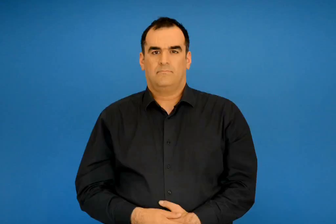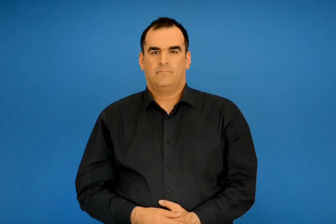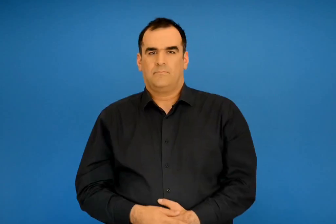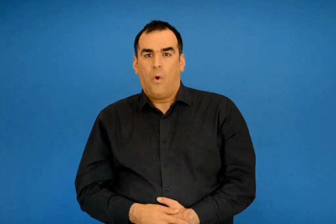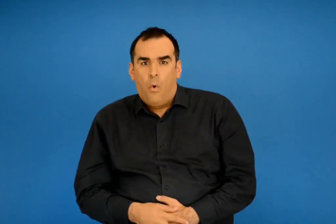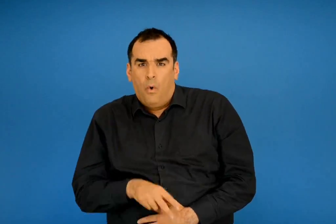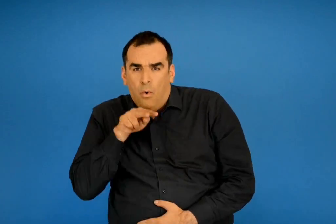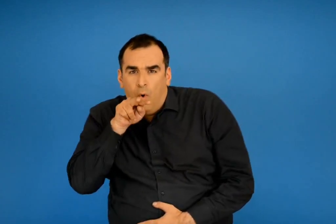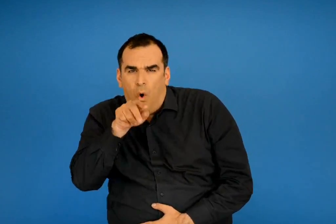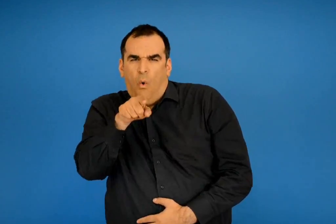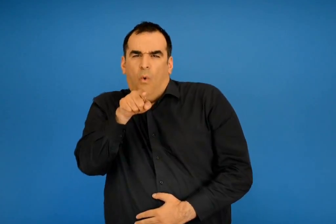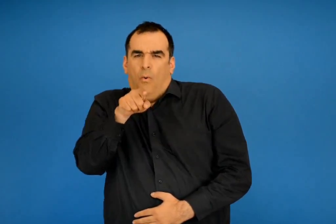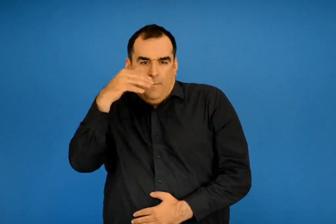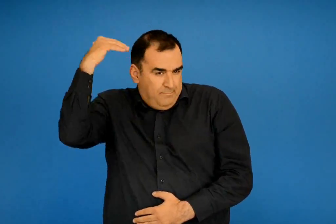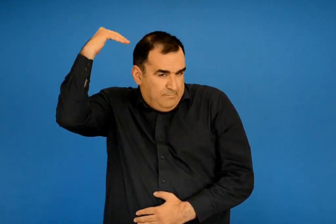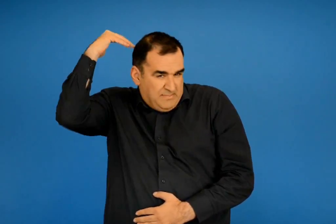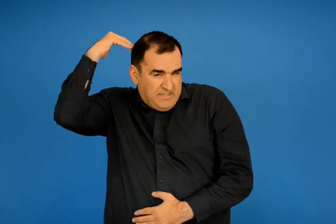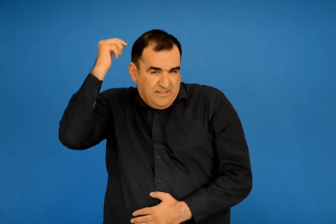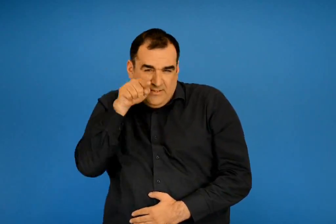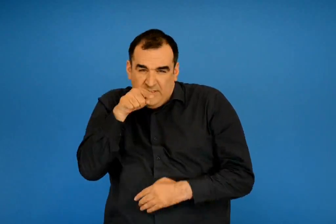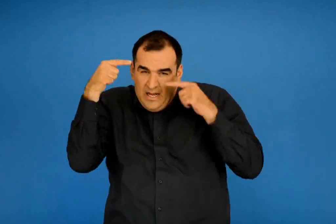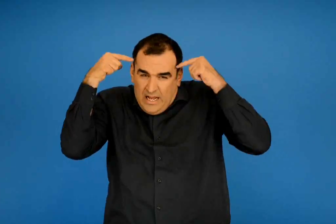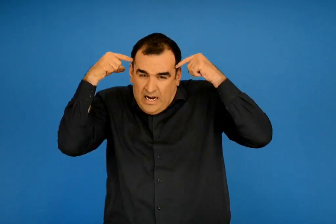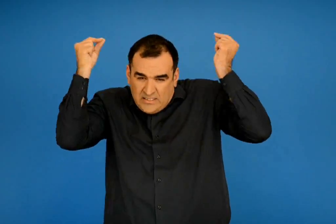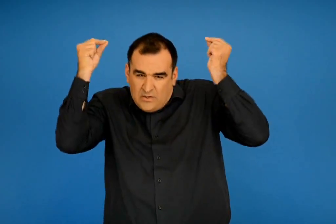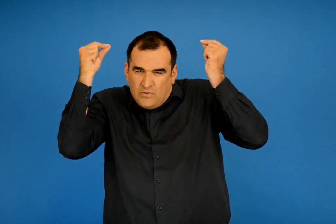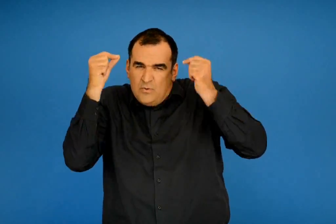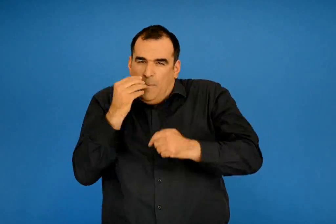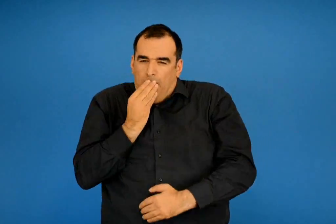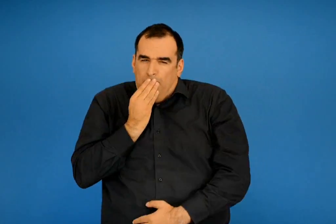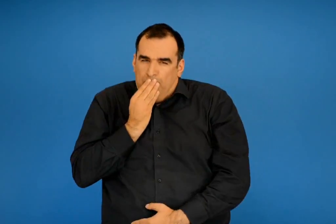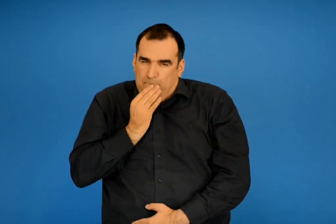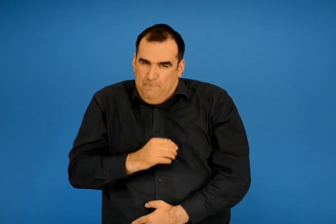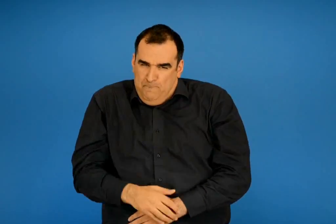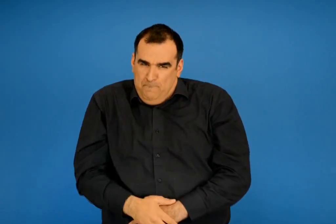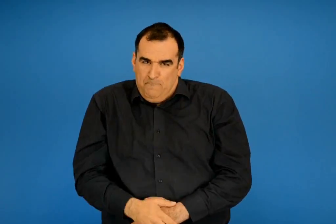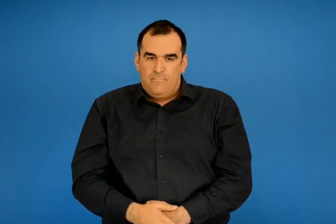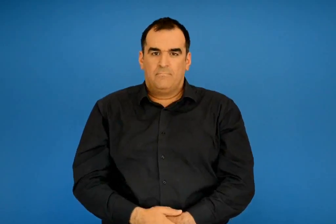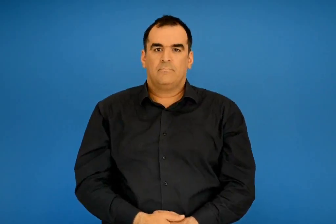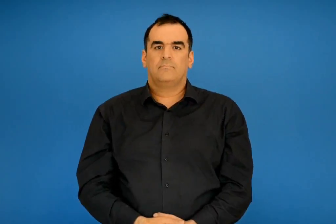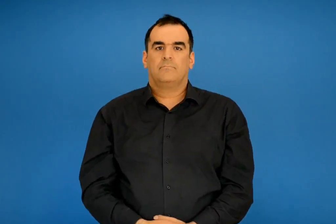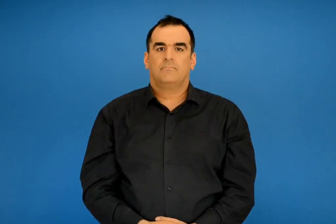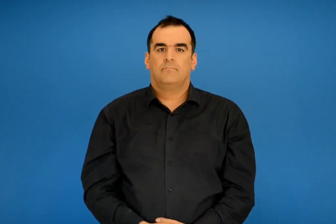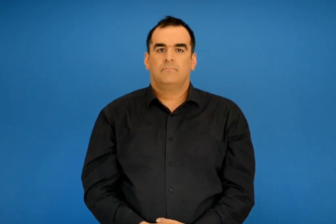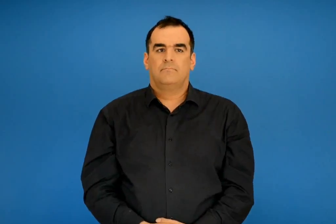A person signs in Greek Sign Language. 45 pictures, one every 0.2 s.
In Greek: δυστυχία μου είπε μέσα του καλικάντζαρος κι έκλεισε το στόμα του σφιχτά
